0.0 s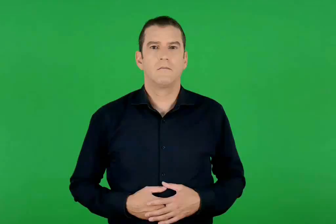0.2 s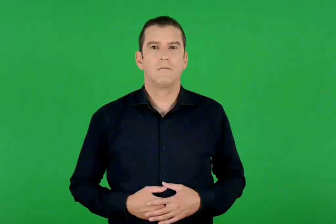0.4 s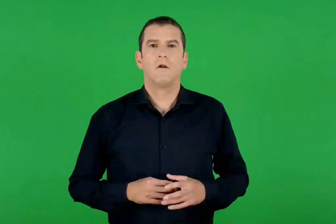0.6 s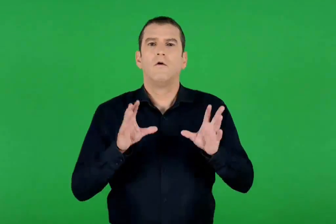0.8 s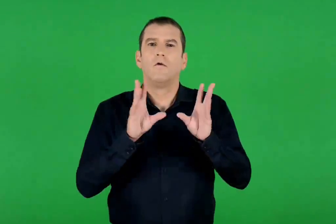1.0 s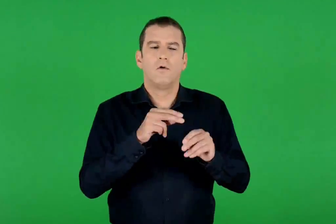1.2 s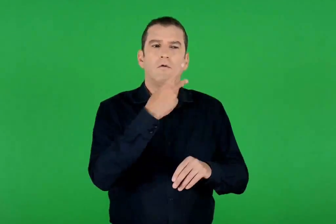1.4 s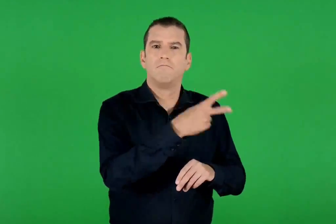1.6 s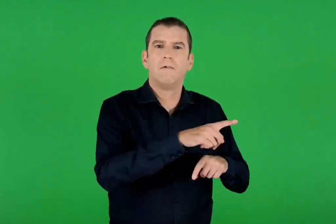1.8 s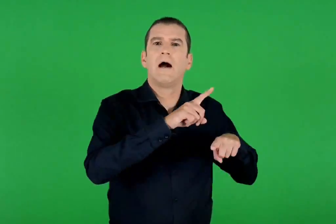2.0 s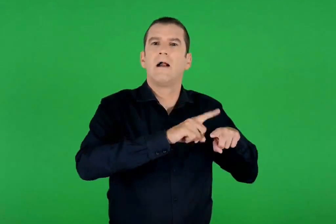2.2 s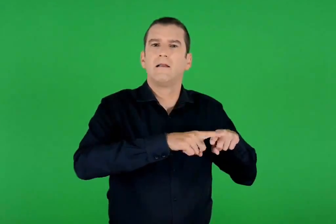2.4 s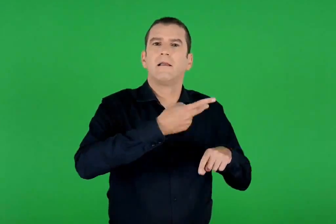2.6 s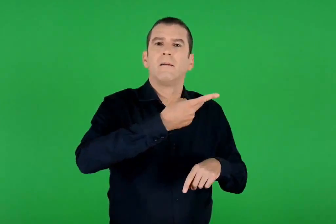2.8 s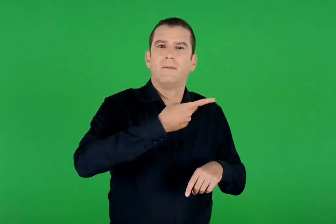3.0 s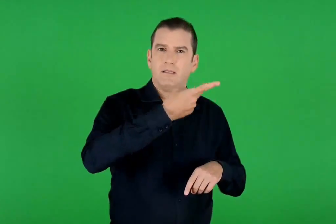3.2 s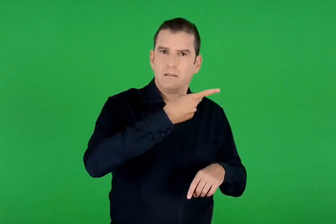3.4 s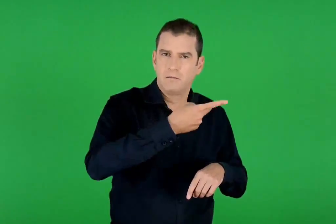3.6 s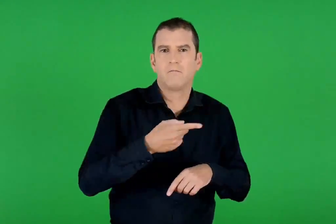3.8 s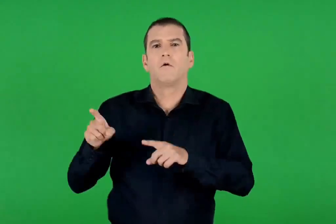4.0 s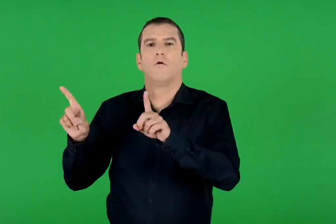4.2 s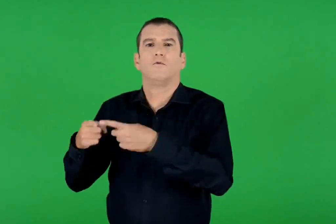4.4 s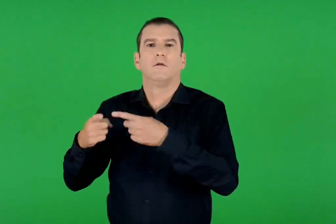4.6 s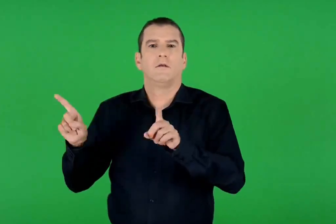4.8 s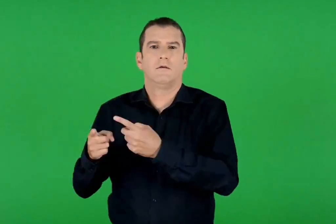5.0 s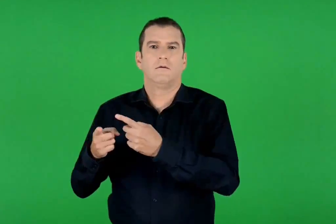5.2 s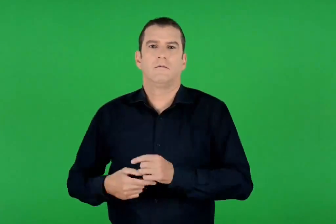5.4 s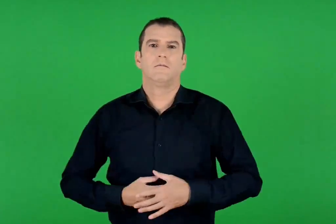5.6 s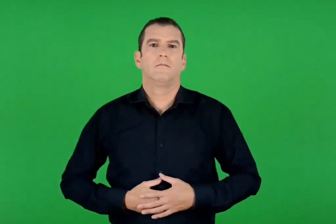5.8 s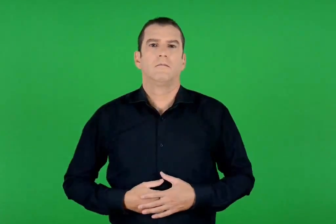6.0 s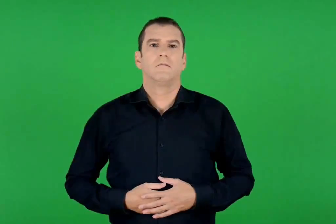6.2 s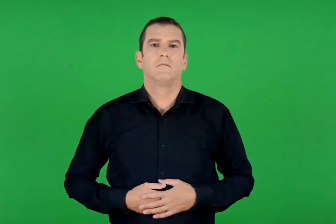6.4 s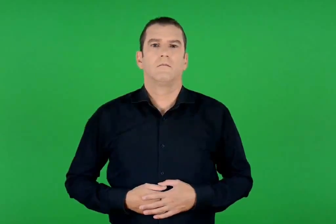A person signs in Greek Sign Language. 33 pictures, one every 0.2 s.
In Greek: από την ελληνική ποίηση και μουσική
